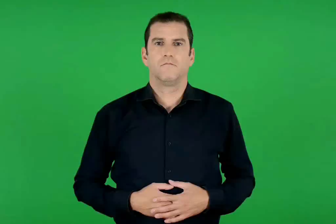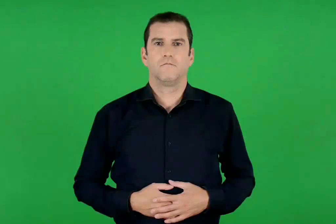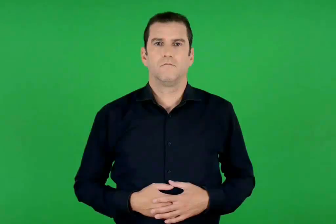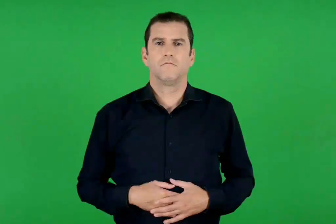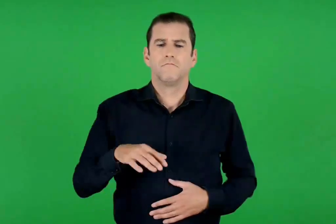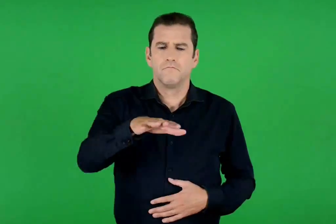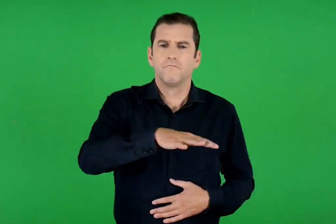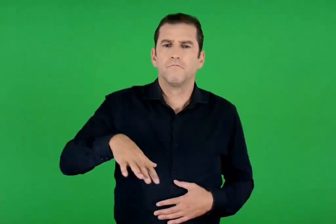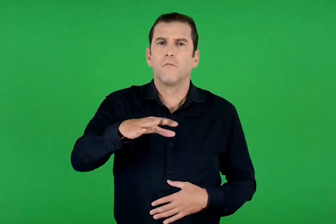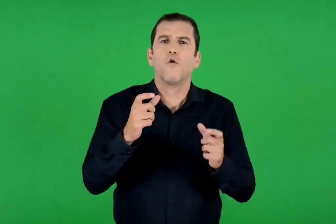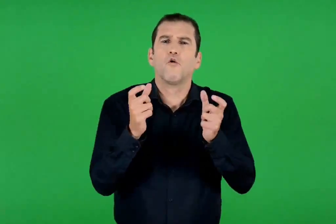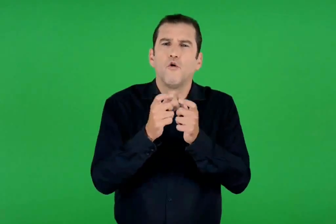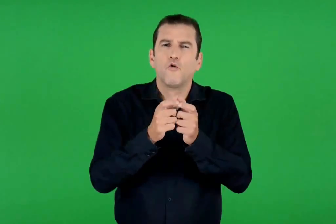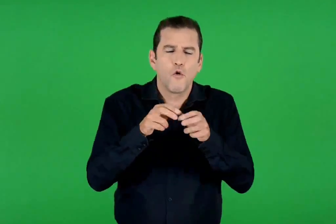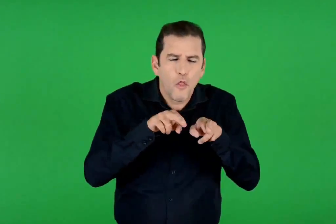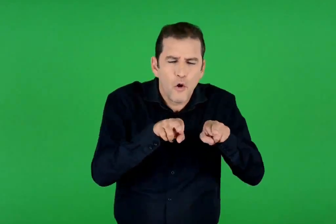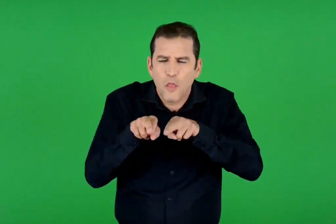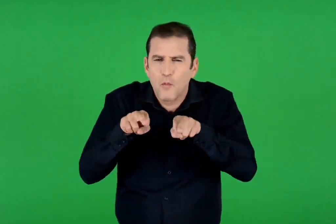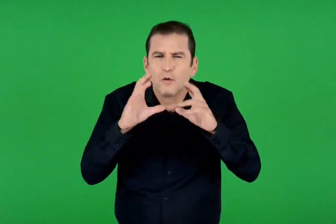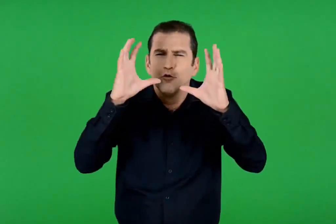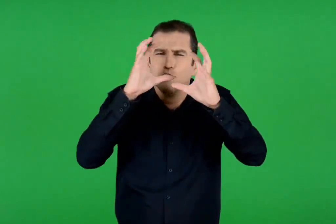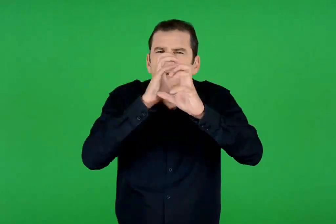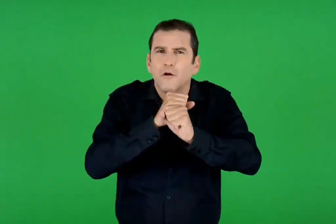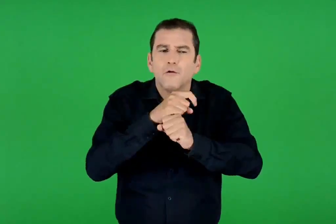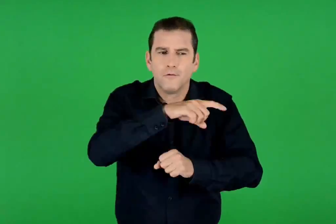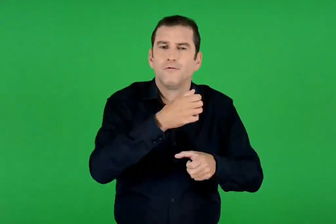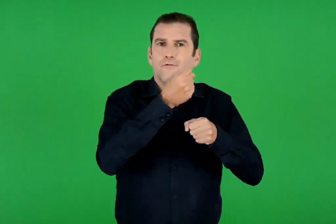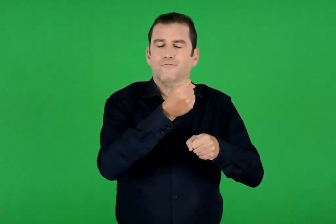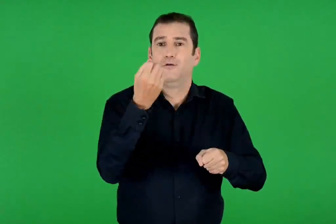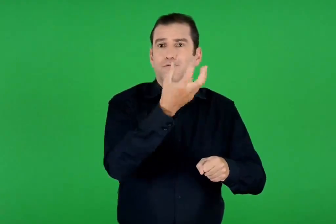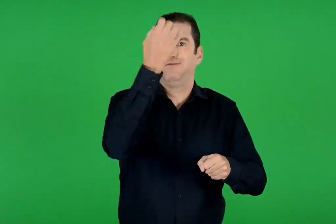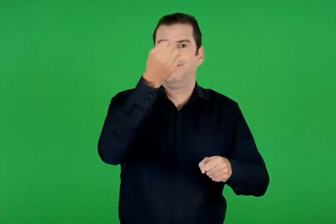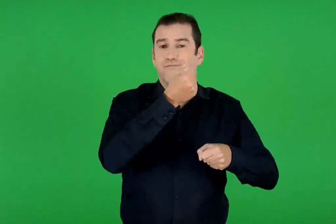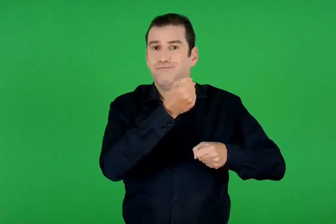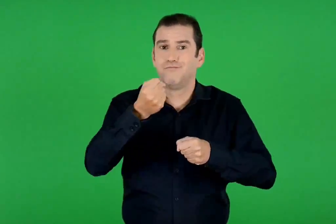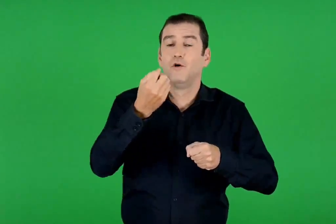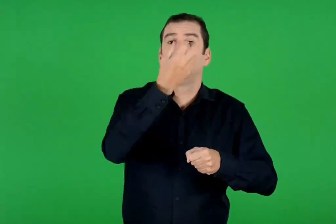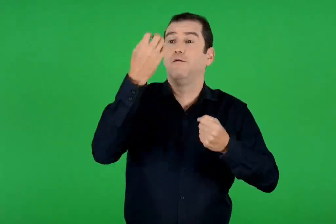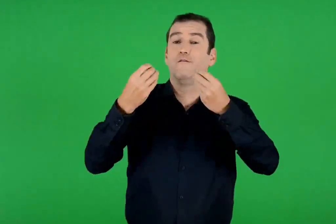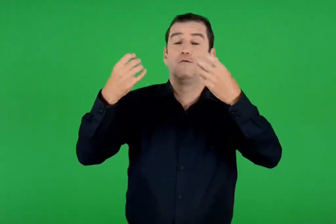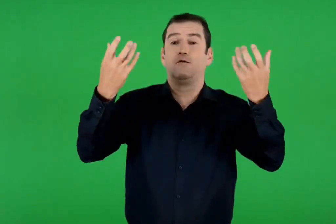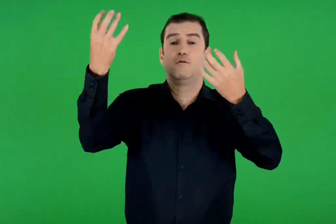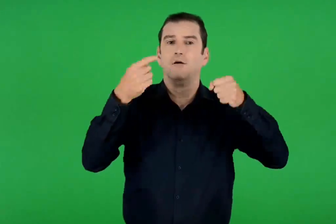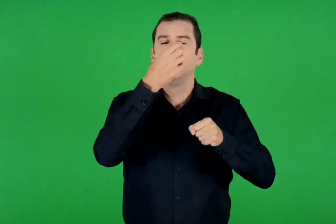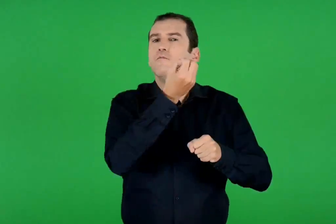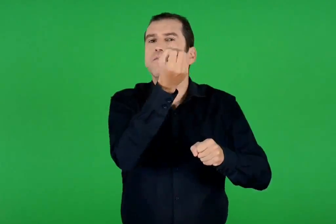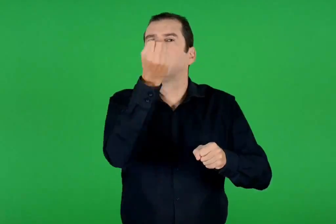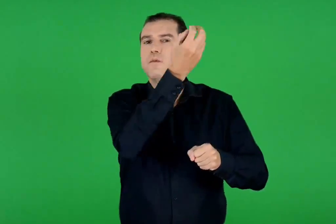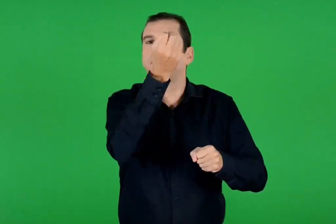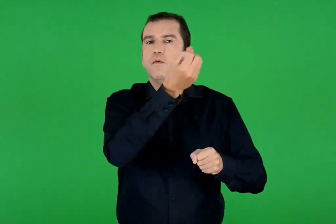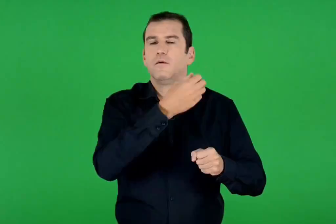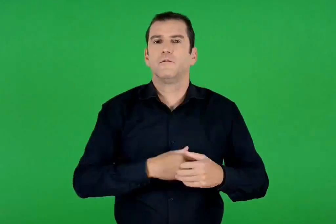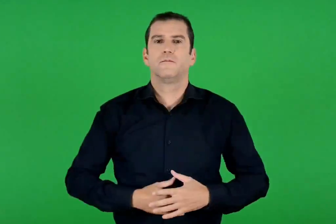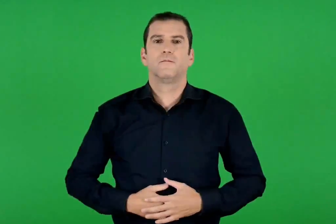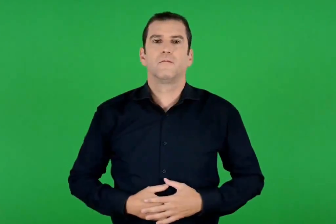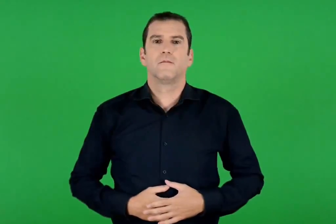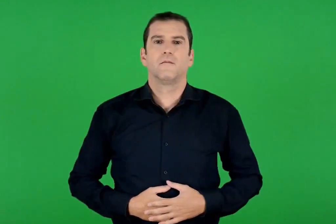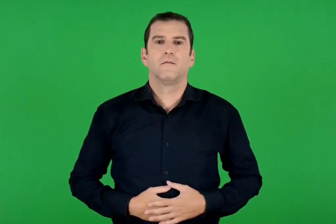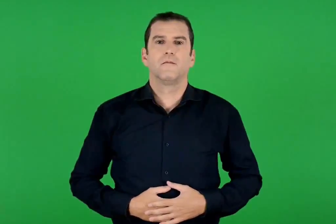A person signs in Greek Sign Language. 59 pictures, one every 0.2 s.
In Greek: έτσι αναμμένο , το πηγαίνουν και γεμίζουν φωτιές και κρότους τα σκοτεινά δρομάκια του χωριού
